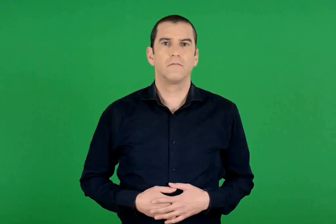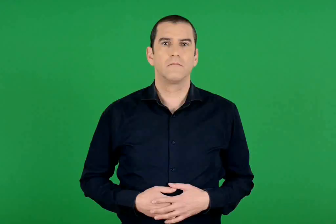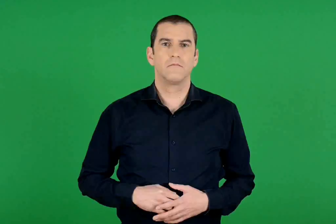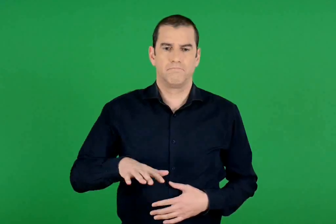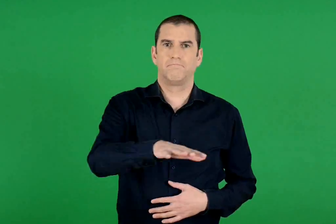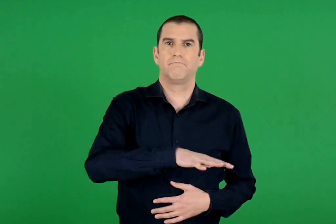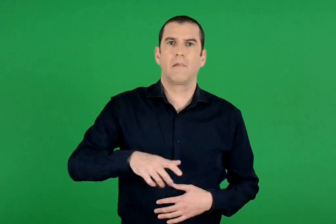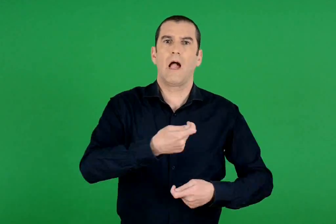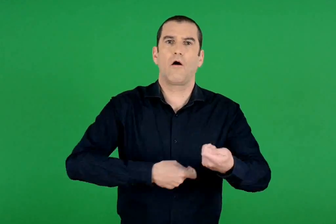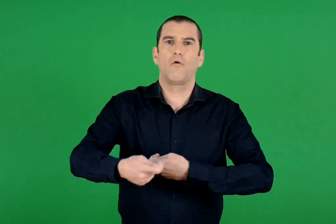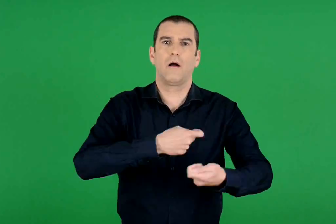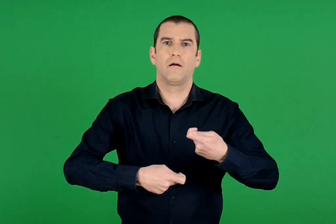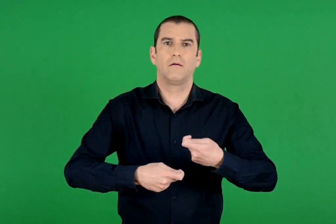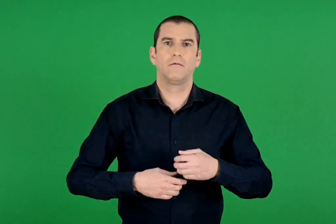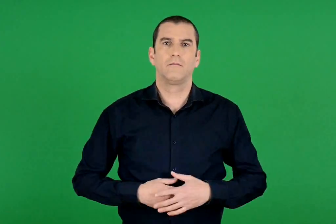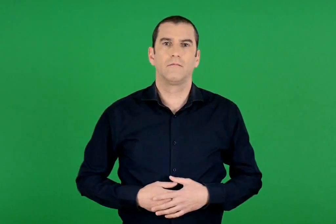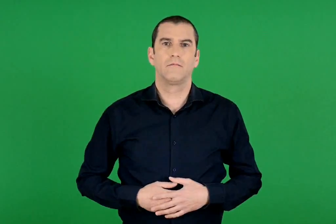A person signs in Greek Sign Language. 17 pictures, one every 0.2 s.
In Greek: στην αγορά
